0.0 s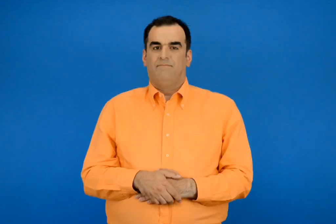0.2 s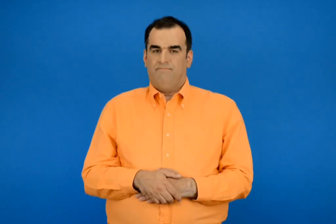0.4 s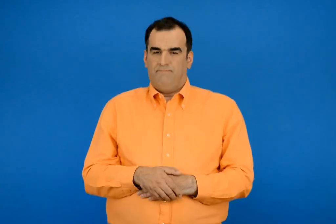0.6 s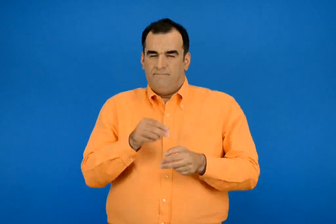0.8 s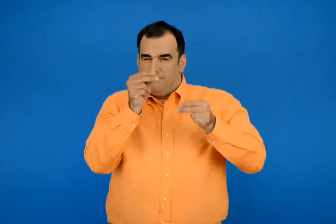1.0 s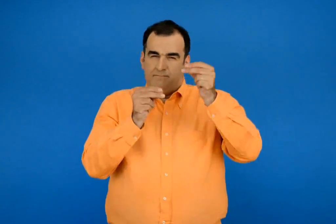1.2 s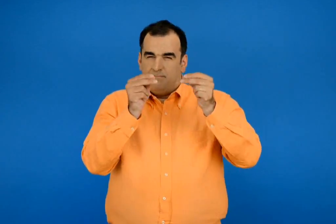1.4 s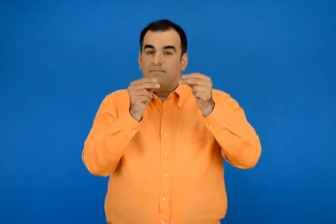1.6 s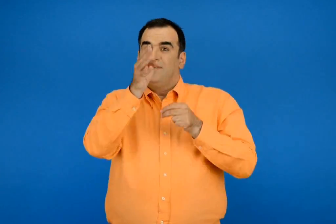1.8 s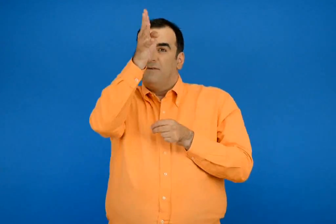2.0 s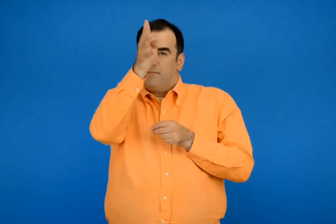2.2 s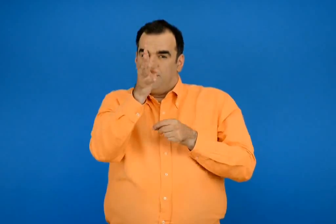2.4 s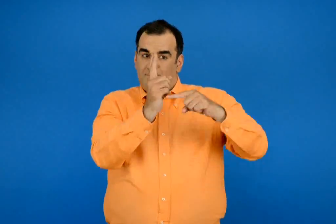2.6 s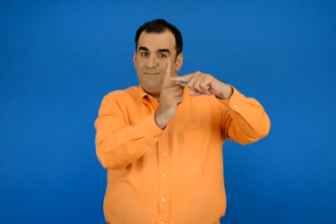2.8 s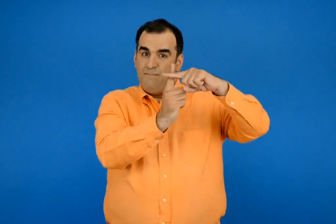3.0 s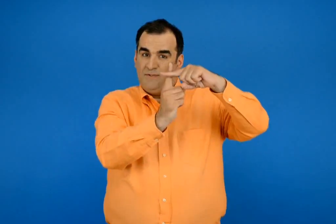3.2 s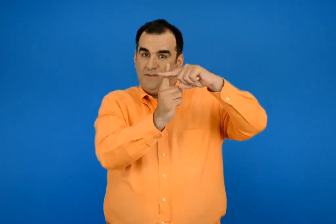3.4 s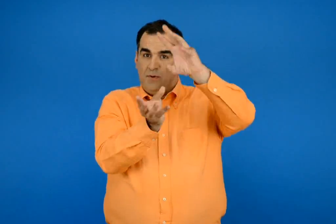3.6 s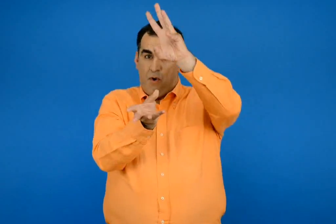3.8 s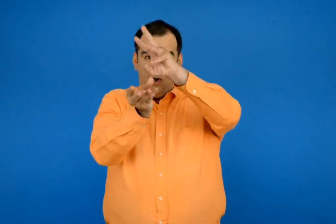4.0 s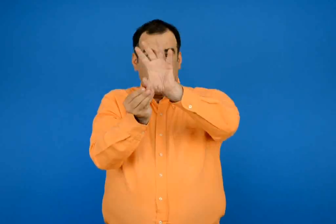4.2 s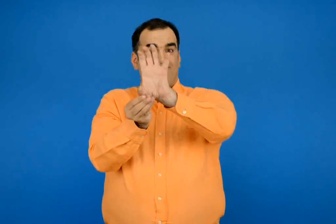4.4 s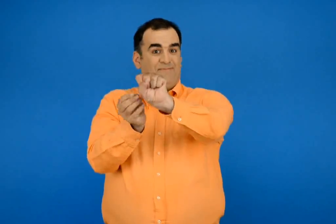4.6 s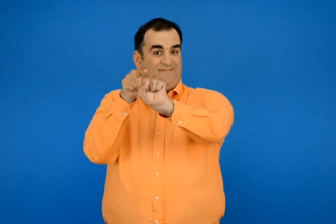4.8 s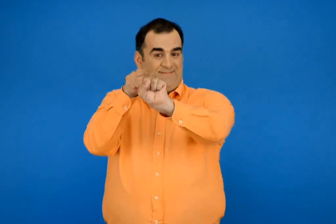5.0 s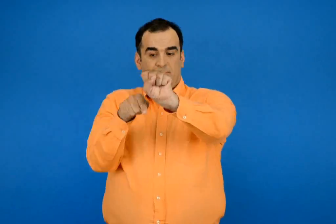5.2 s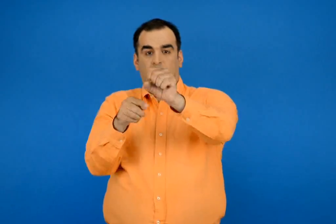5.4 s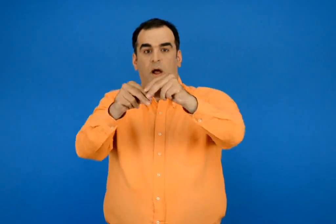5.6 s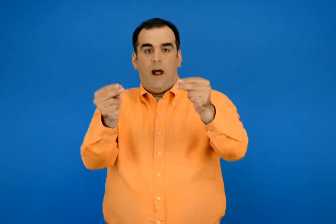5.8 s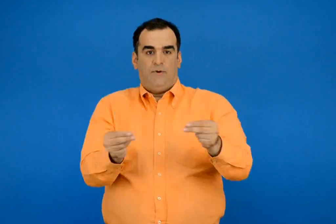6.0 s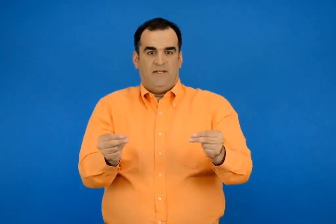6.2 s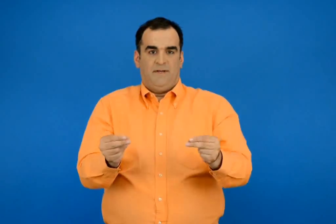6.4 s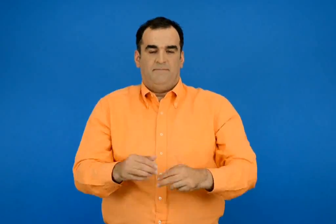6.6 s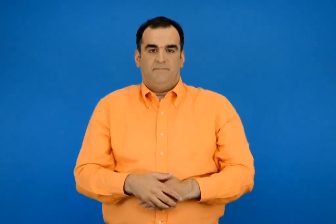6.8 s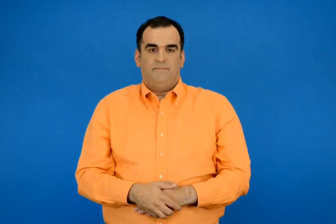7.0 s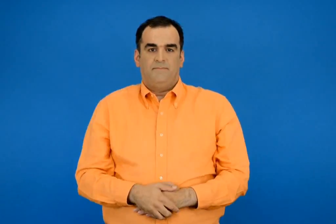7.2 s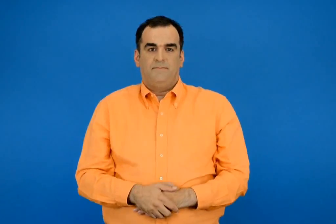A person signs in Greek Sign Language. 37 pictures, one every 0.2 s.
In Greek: υπολογίζω ένα αποτέλεσμα κάνοντας καθετή πρόσθεση με κρατούμενο
